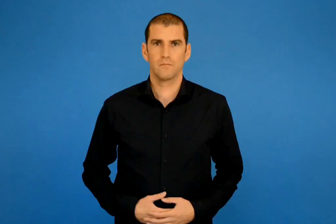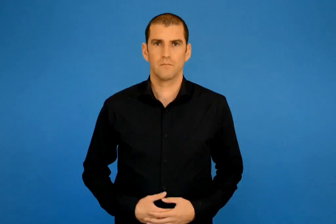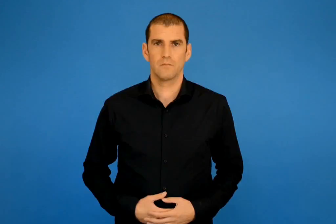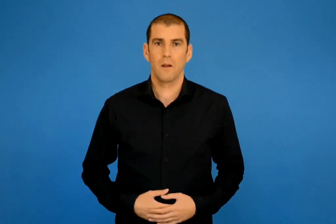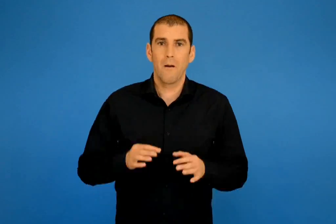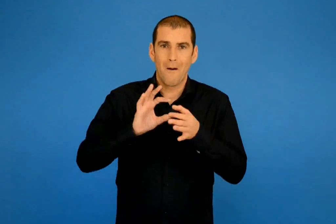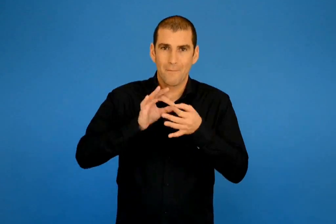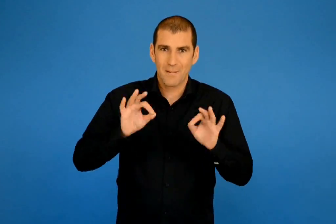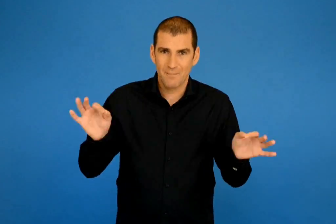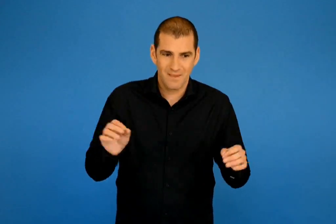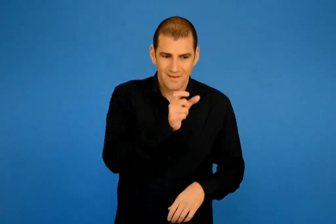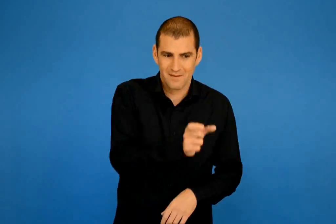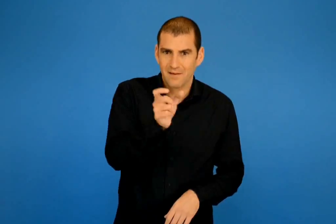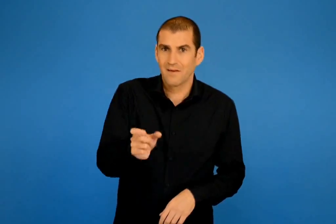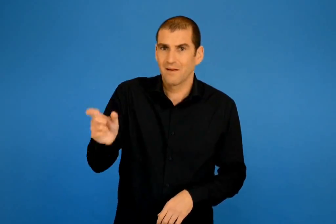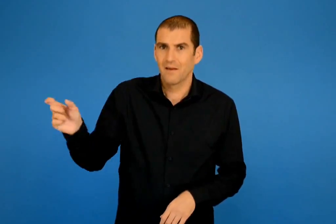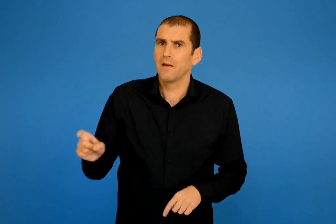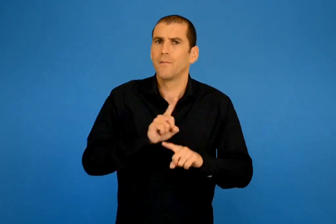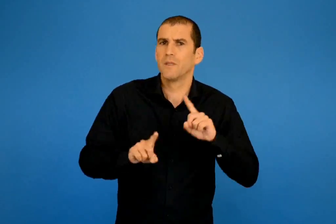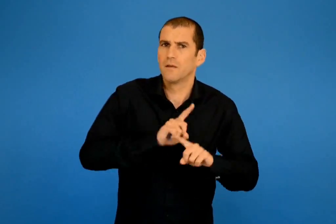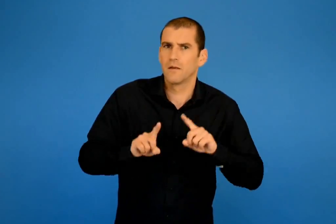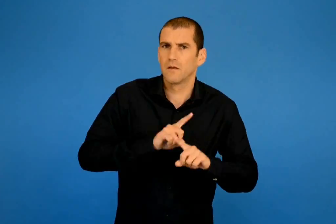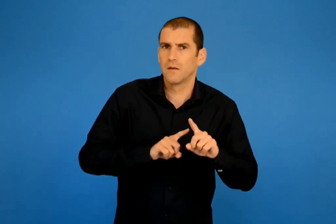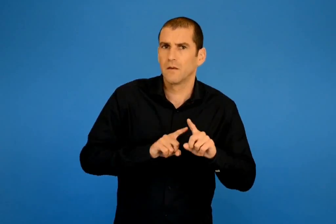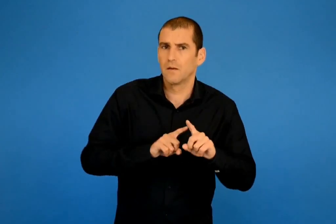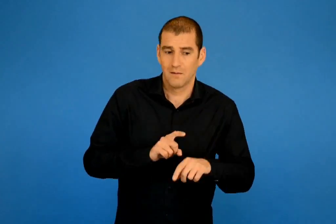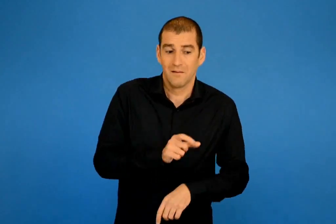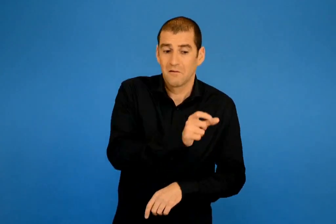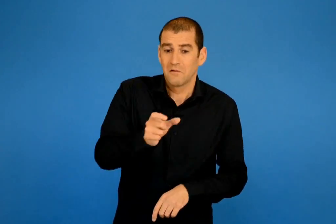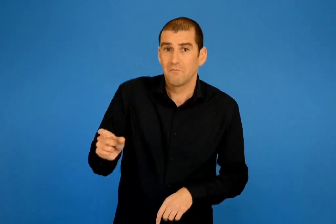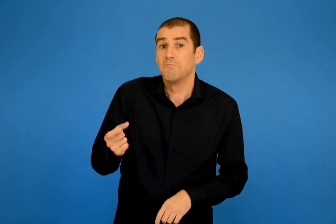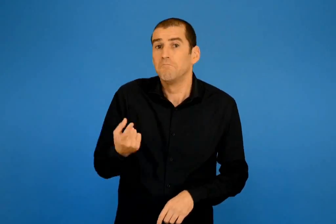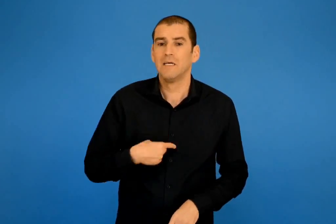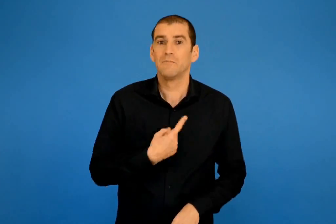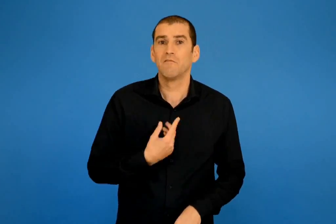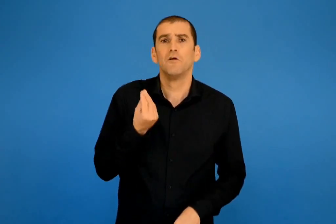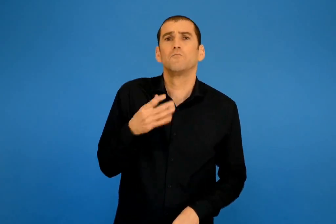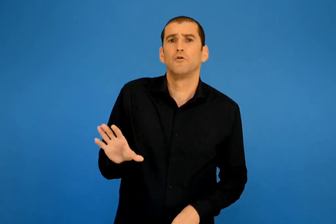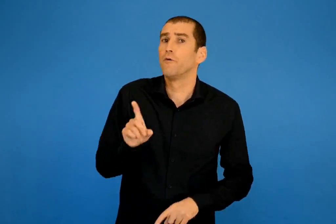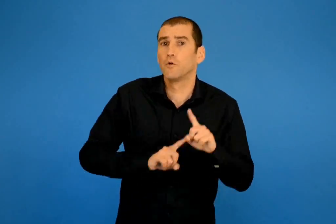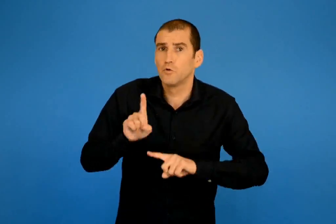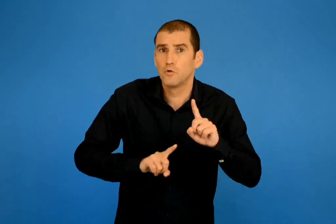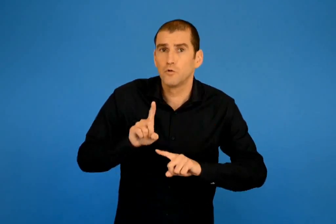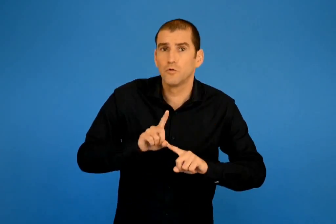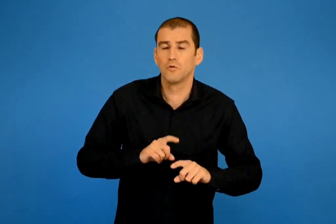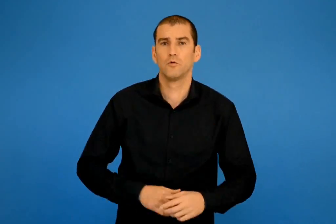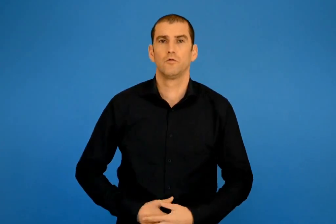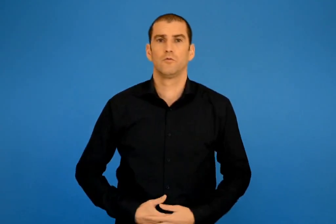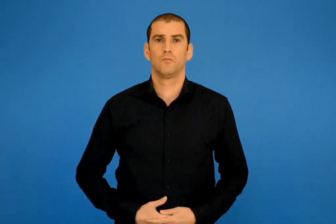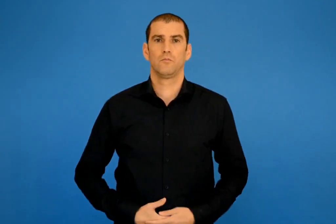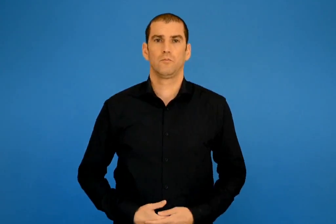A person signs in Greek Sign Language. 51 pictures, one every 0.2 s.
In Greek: ποια είναι τα πρόσωπα του παραμυθιού και ποιο από αυτά νομίζεις ότι δε φέρθηκε σωστά ;
